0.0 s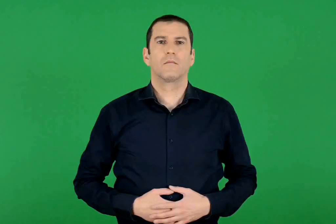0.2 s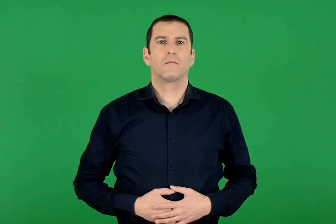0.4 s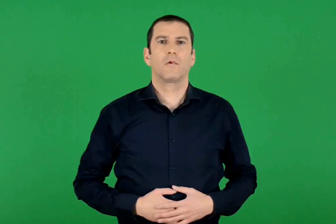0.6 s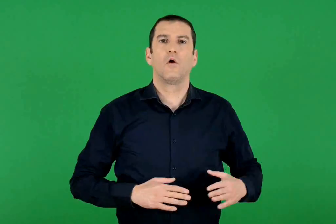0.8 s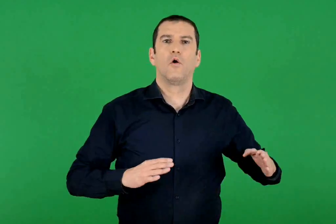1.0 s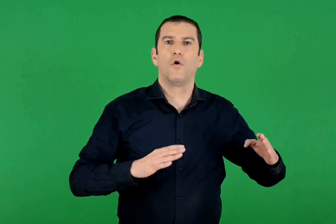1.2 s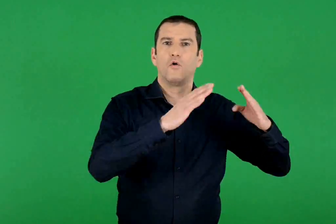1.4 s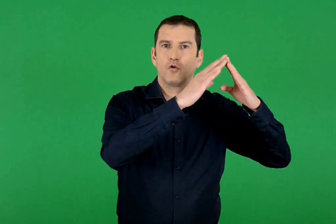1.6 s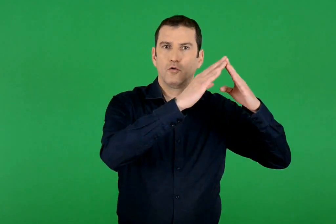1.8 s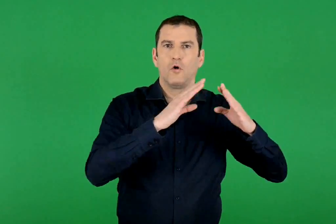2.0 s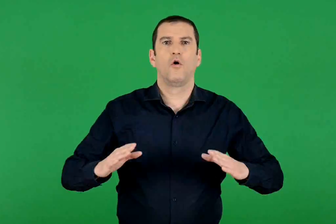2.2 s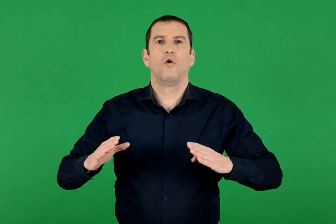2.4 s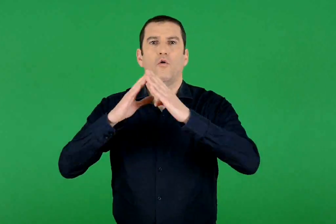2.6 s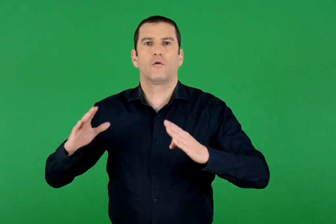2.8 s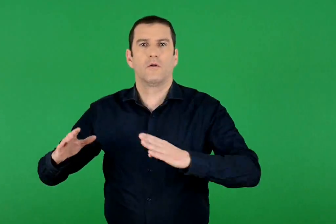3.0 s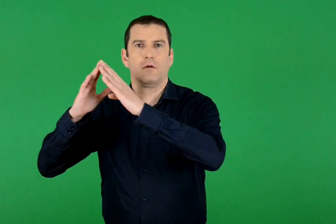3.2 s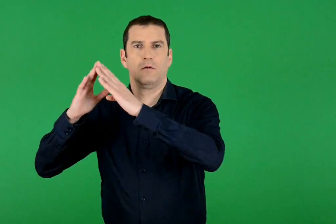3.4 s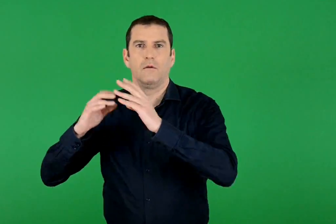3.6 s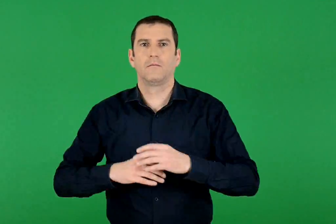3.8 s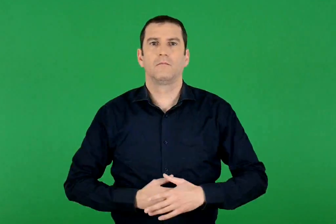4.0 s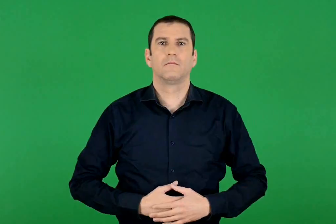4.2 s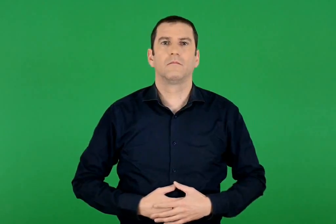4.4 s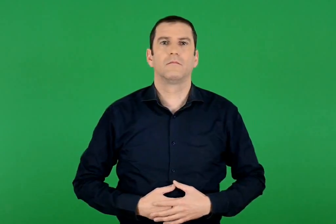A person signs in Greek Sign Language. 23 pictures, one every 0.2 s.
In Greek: όρος όρη
